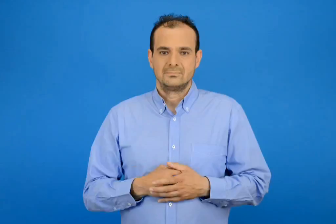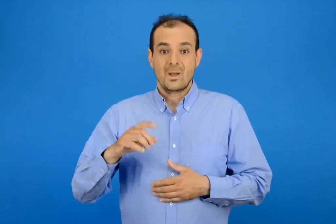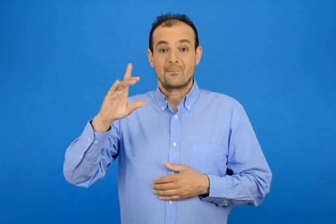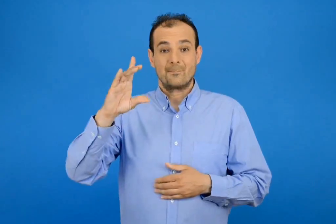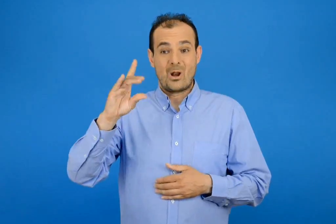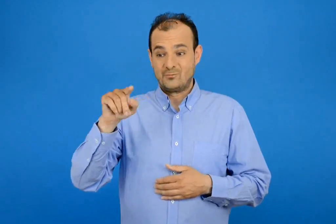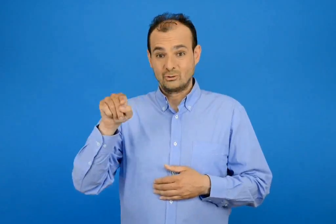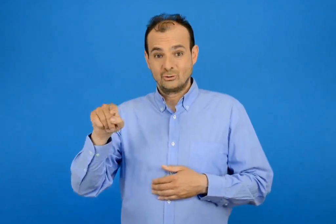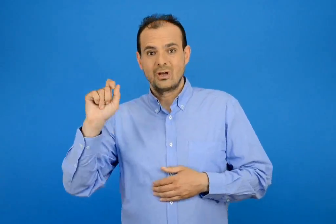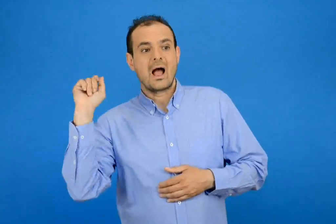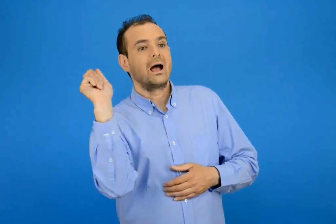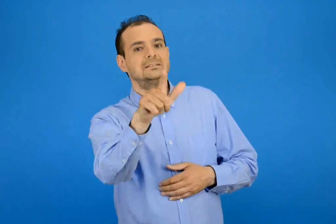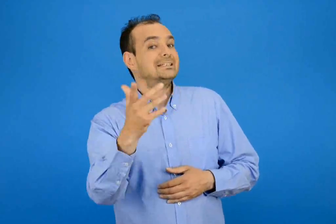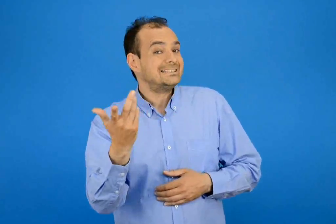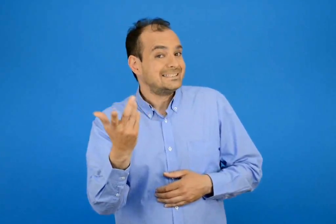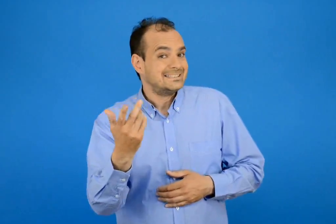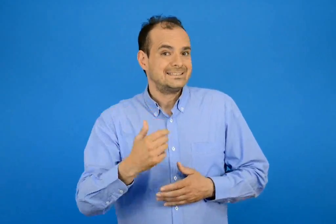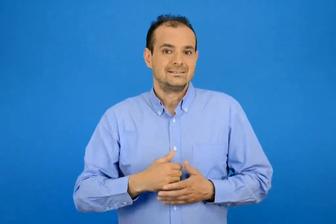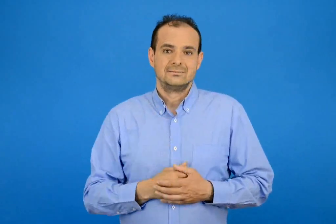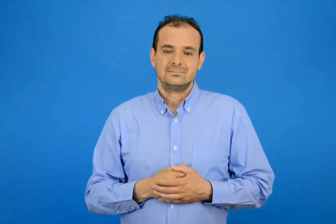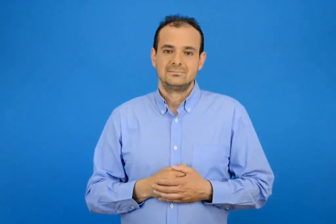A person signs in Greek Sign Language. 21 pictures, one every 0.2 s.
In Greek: τι έστειλε ο μολυβιος ;
